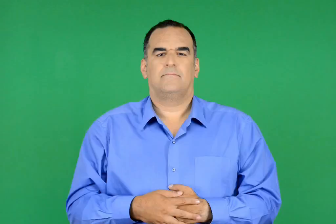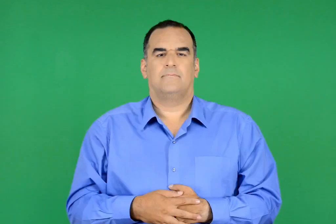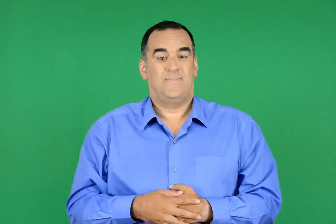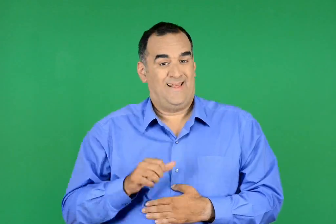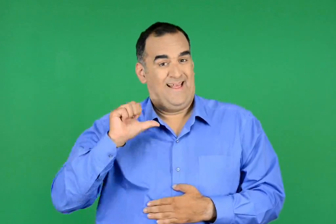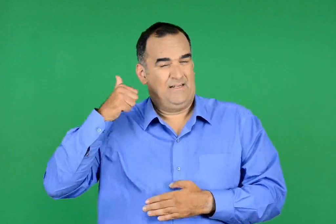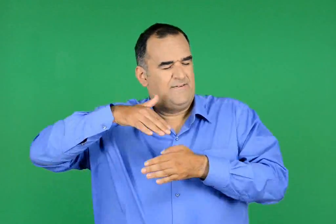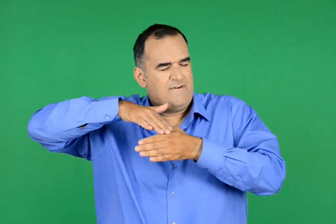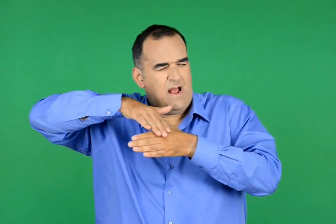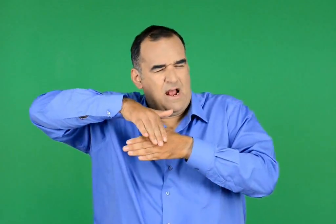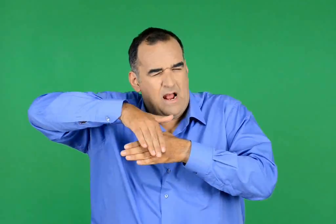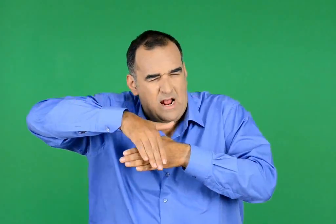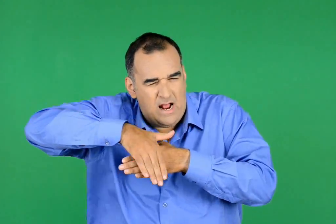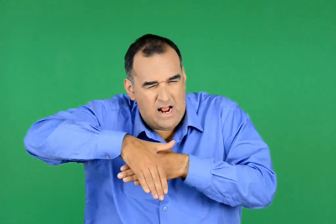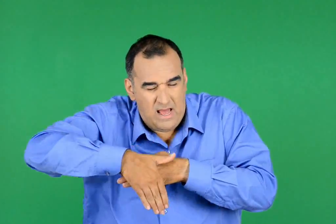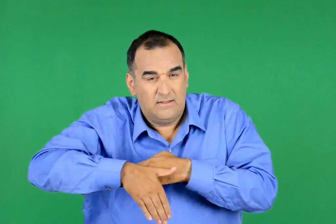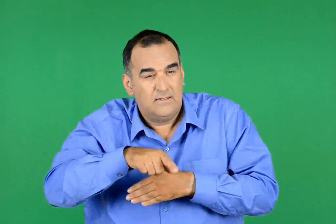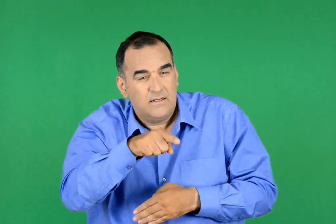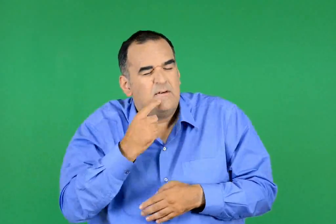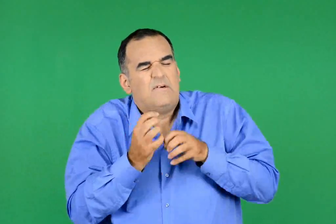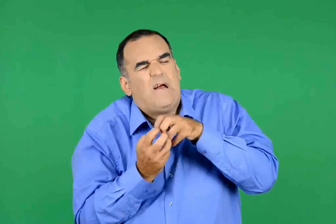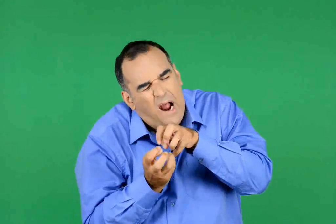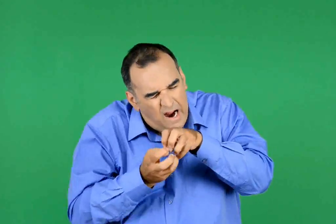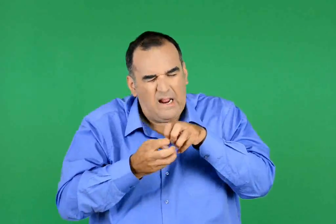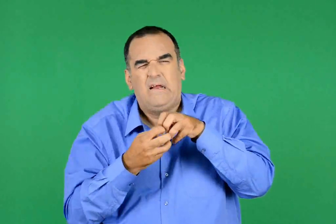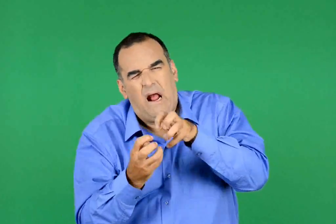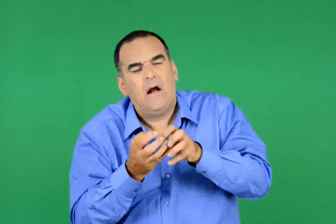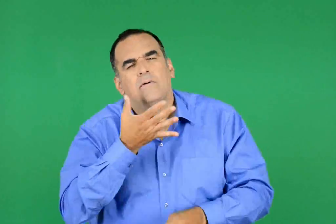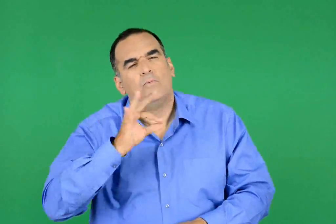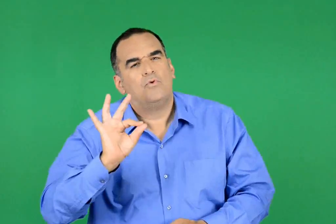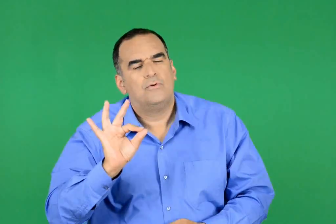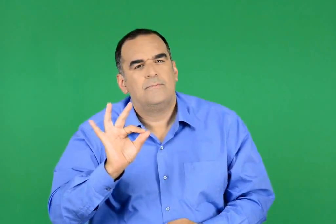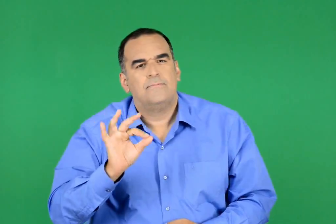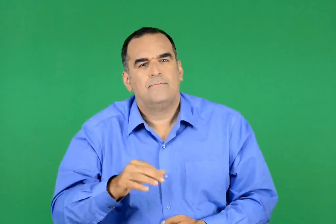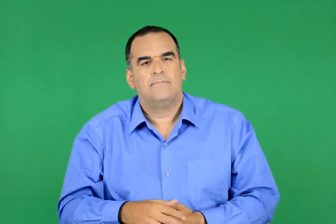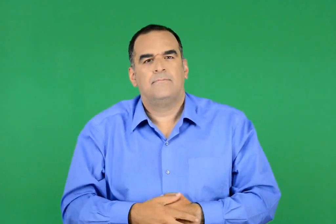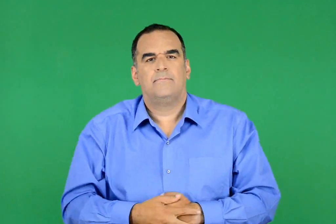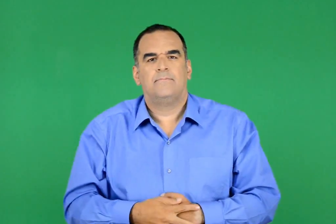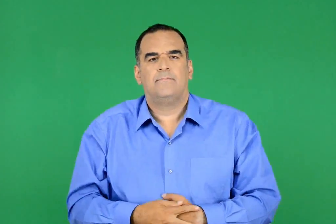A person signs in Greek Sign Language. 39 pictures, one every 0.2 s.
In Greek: και τότε , γιατί έσκουζες όλη νύχτα ;
